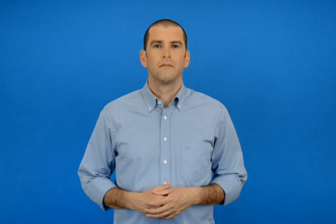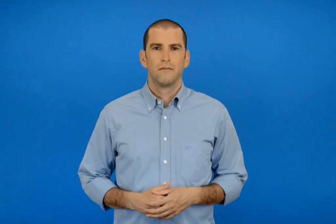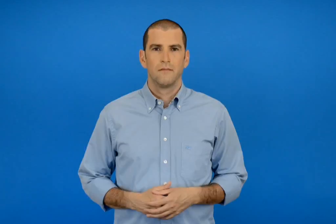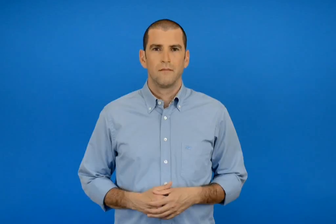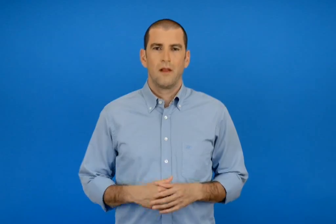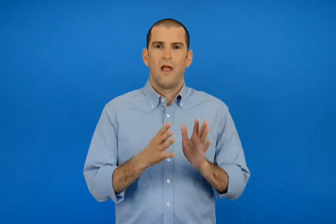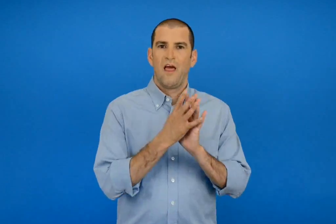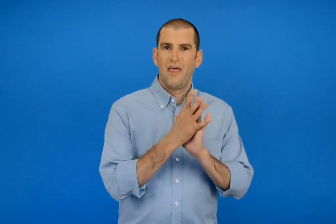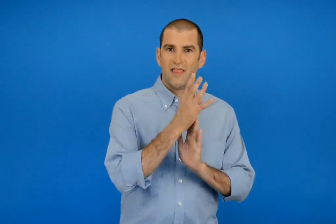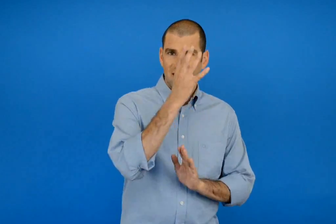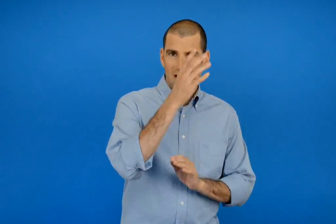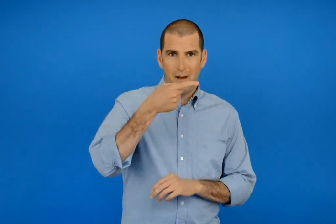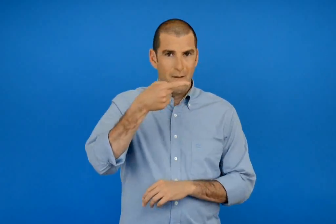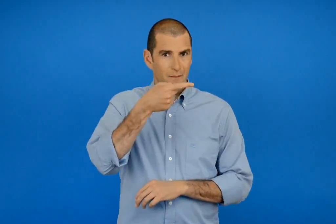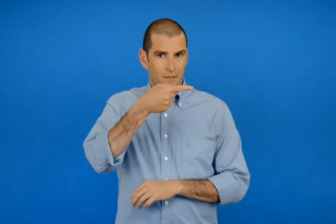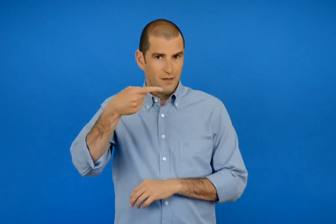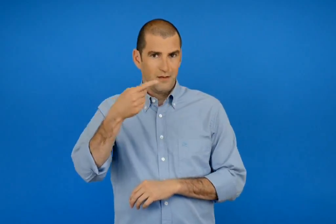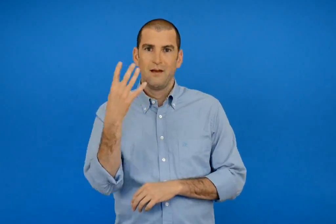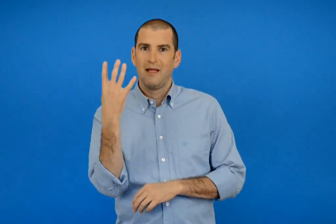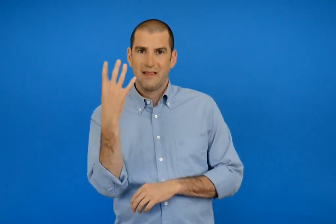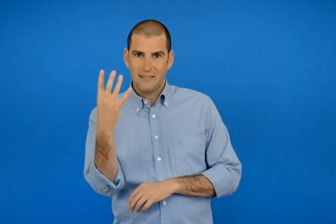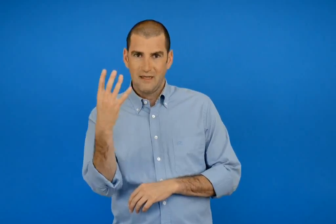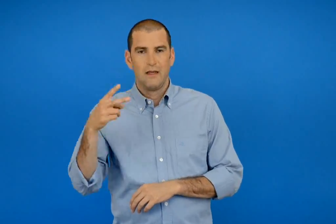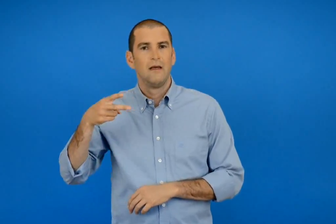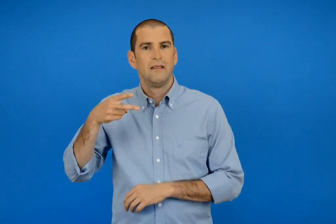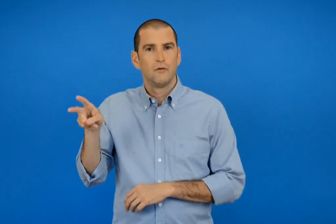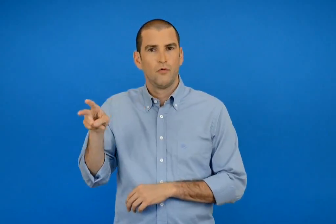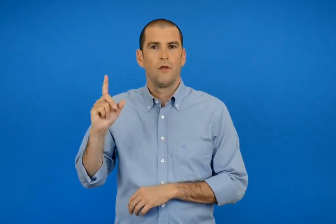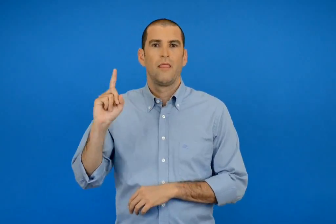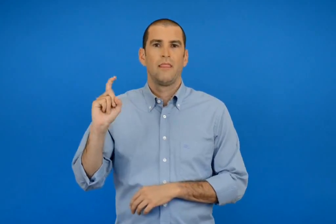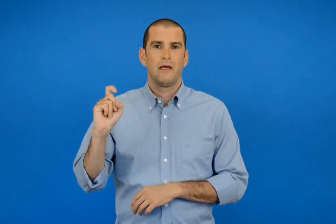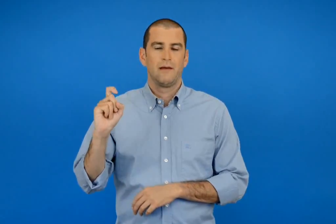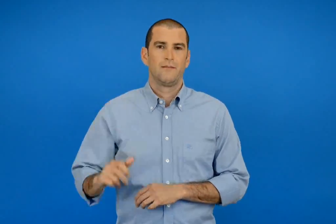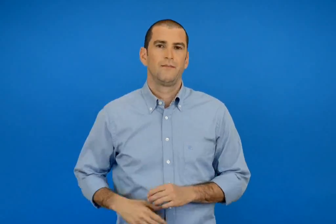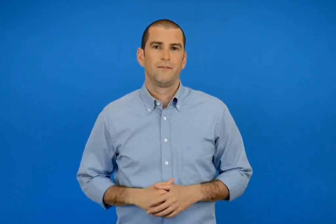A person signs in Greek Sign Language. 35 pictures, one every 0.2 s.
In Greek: 14 4 = 10
